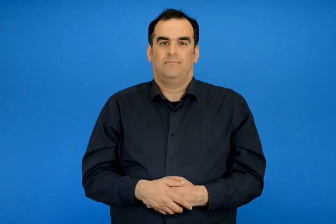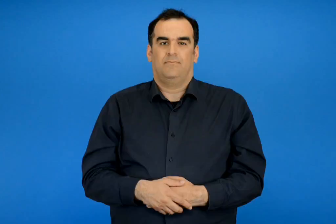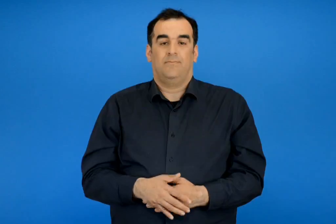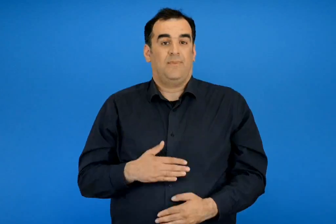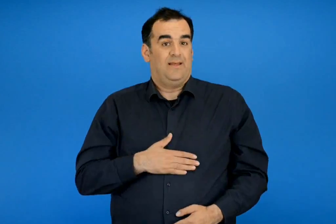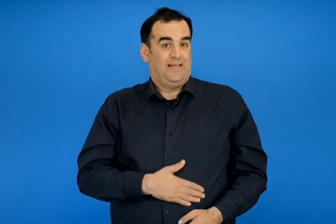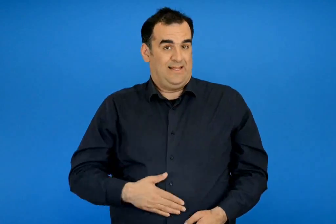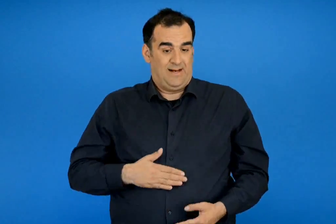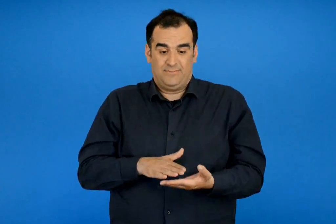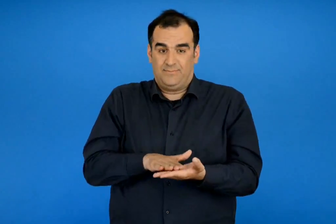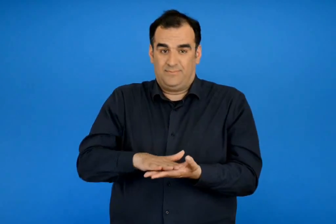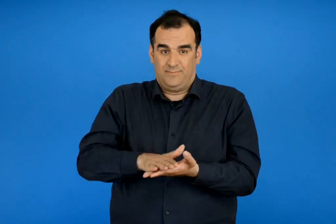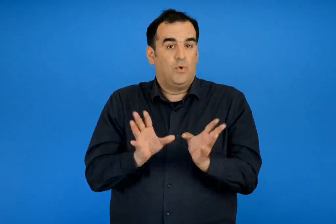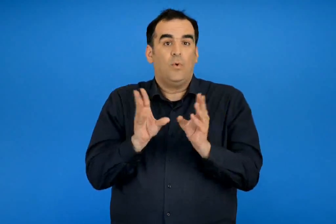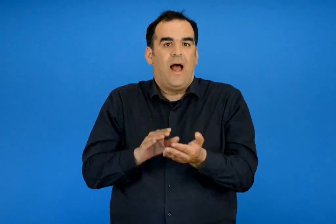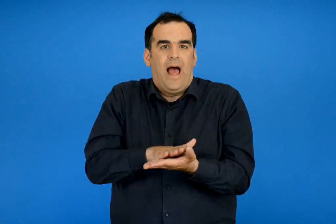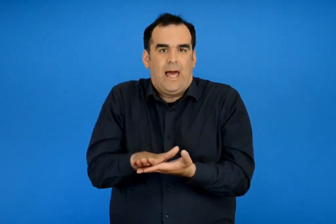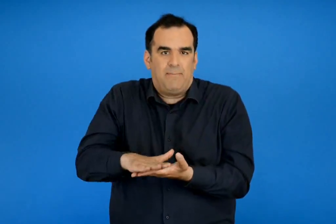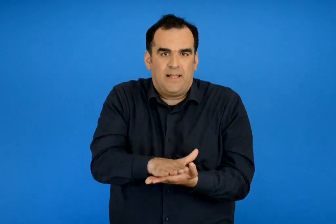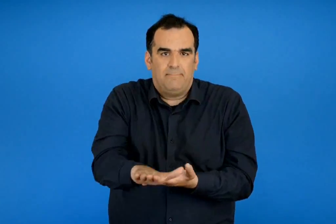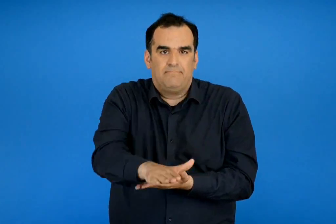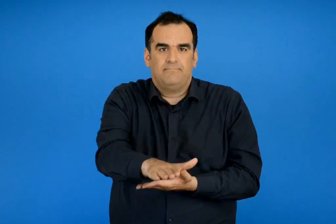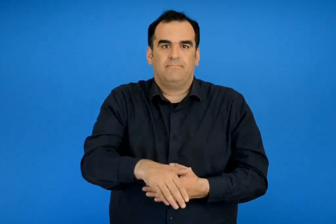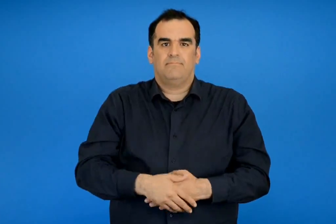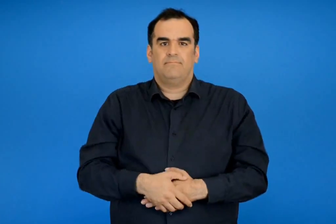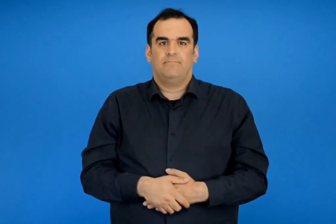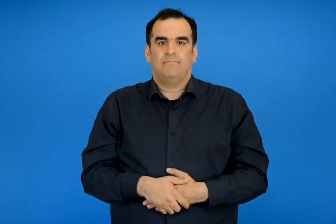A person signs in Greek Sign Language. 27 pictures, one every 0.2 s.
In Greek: με τα κοιλιά ερπετά
